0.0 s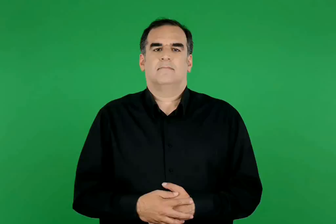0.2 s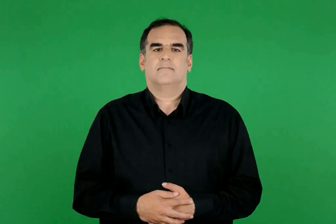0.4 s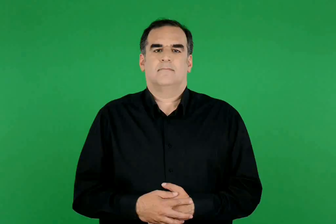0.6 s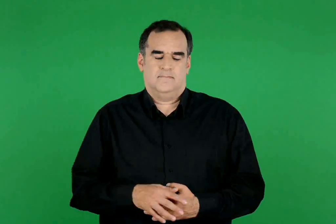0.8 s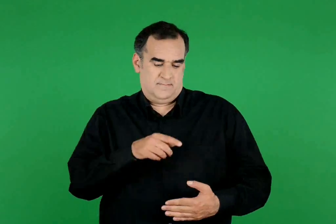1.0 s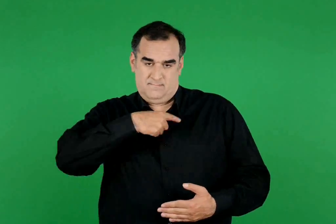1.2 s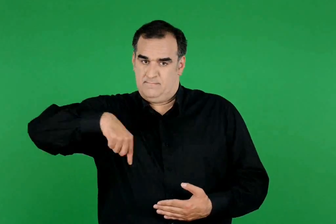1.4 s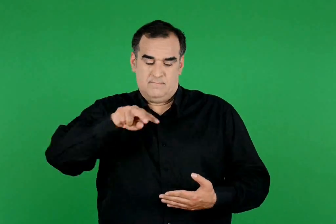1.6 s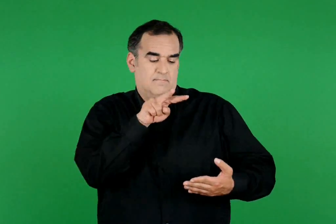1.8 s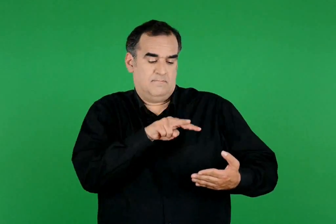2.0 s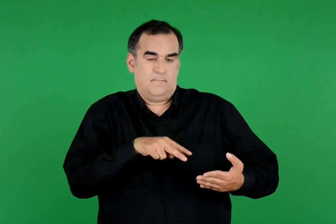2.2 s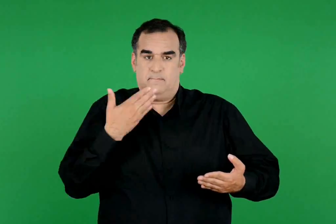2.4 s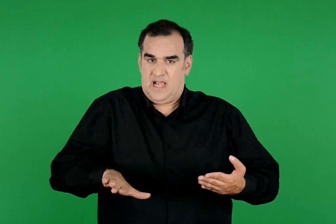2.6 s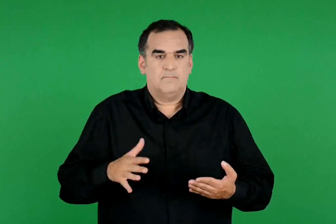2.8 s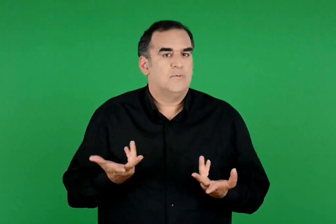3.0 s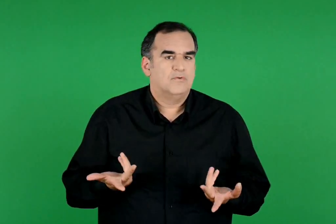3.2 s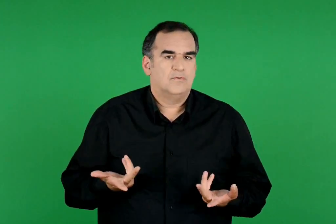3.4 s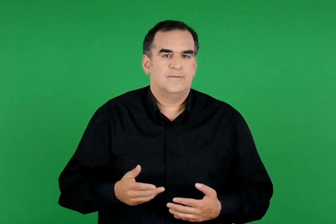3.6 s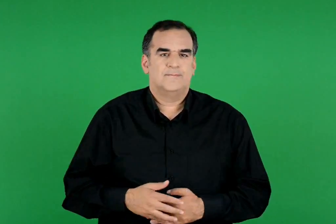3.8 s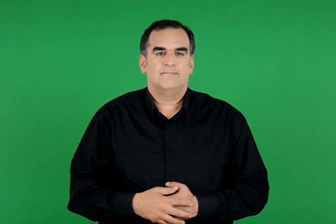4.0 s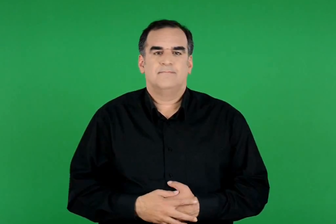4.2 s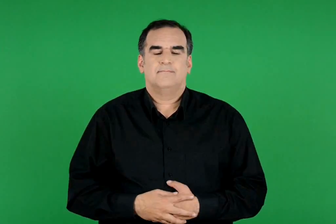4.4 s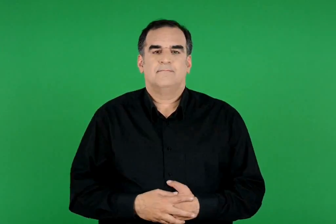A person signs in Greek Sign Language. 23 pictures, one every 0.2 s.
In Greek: πώς τα μελετήσαμε ;
